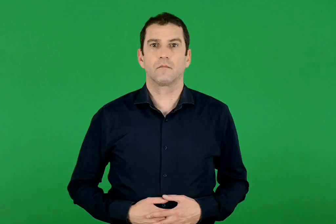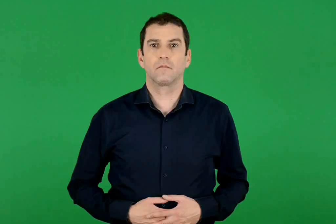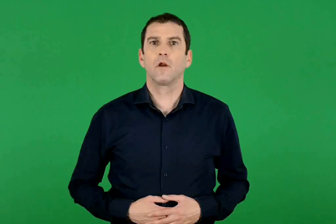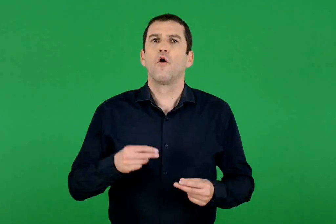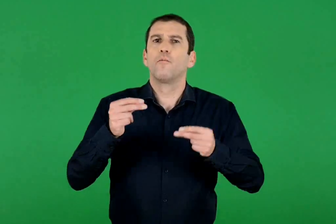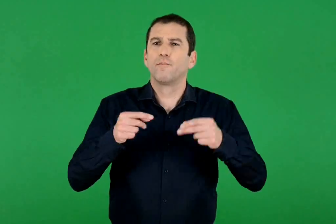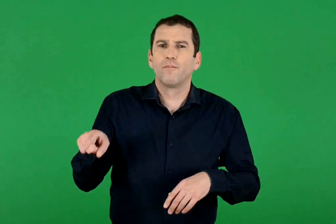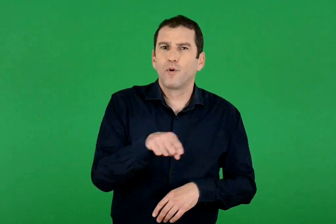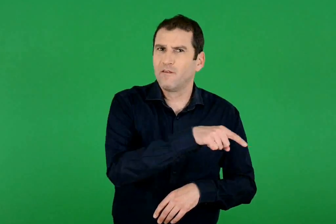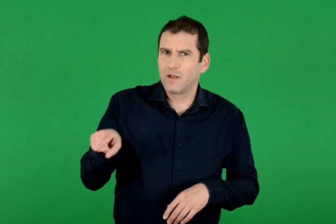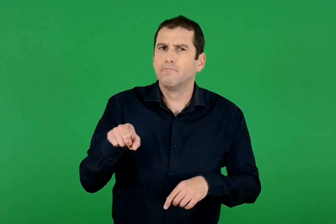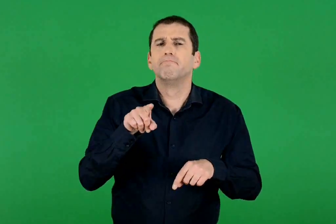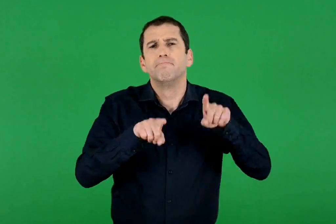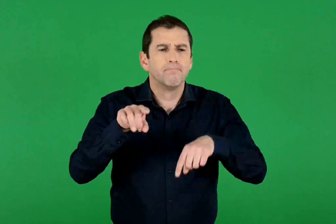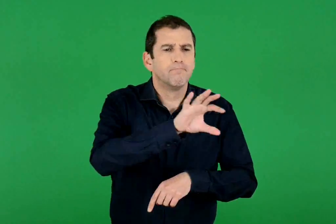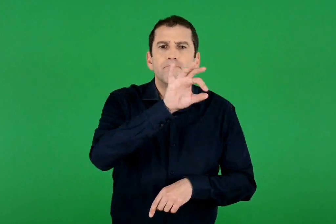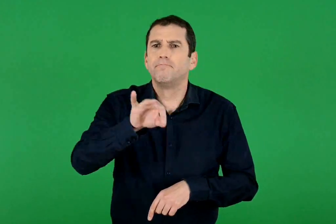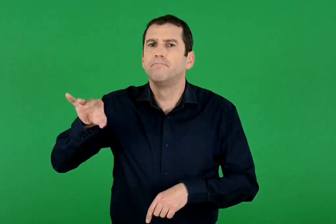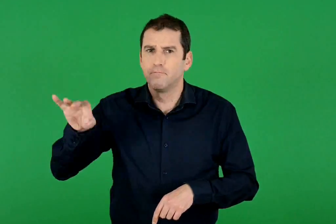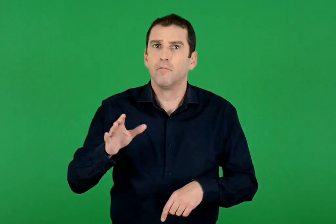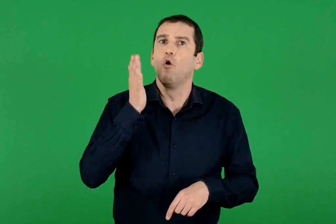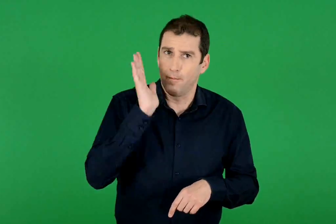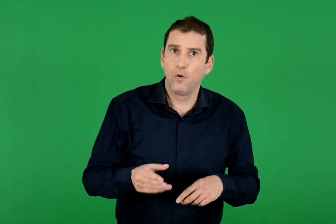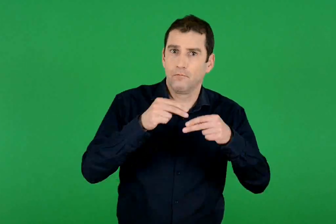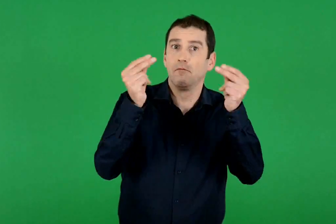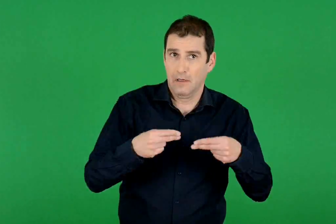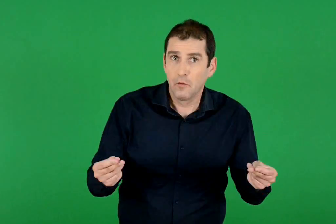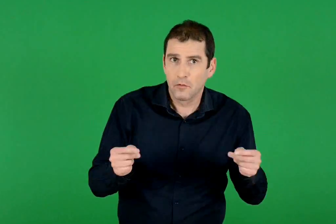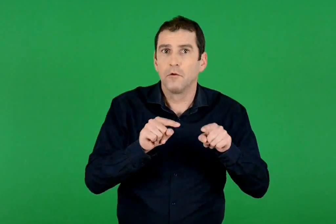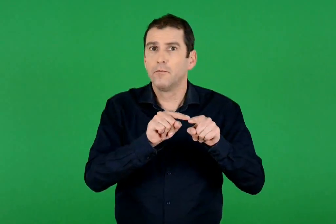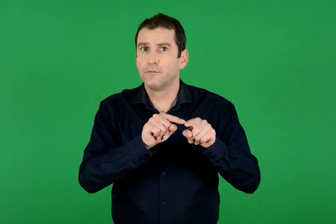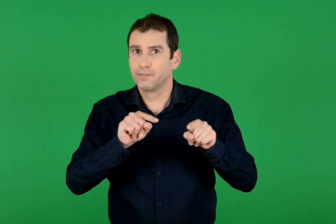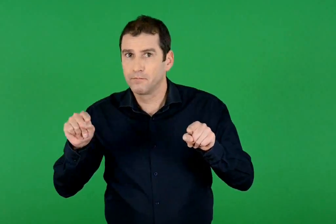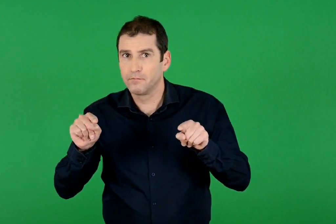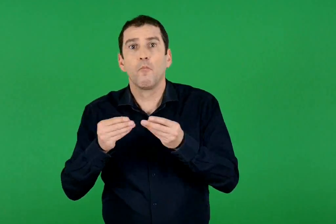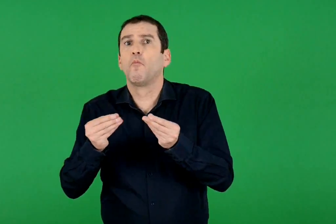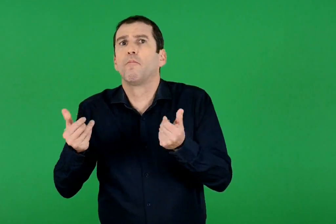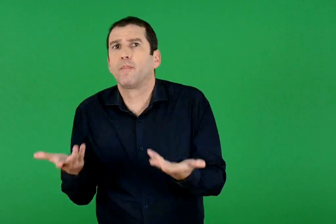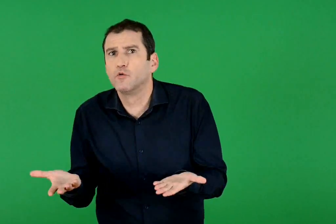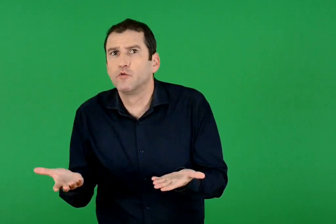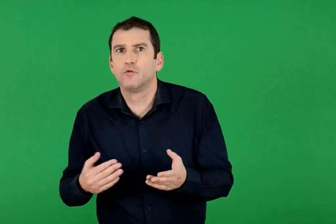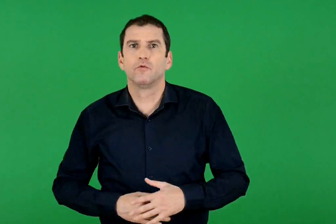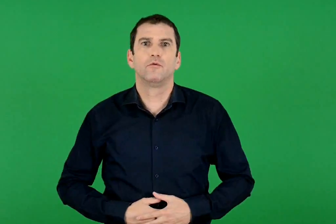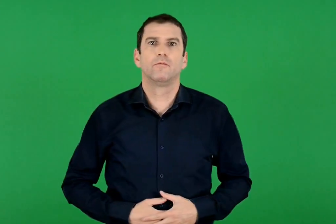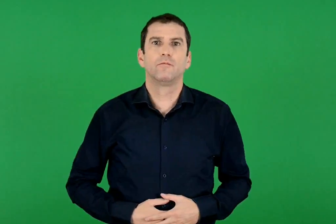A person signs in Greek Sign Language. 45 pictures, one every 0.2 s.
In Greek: κάποια από τα προβλήματα αυτά μπορούν να λυθούν πώς ;
